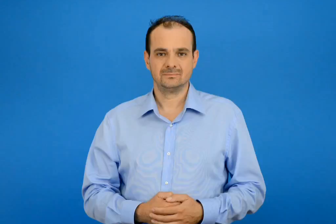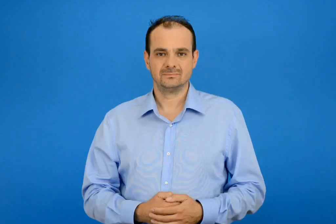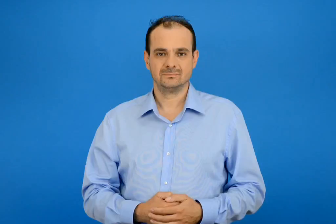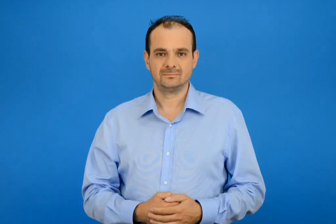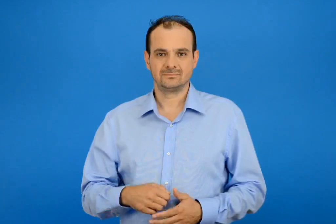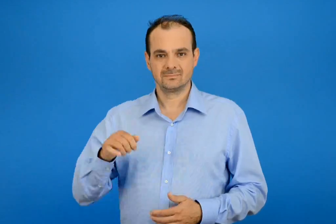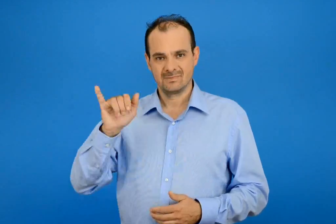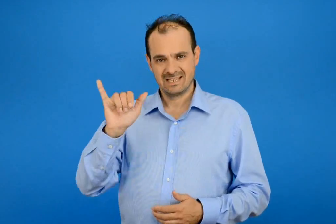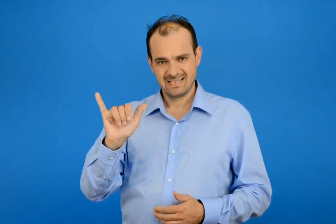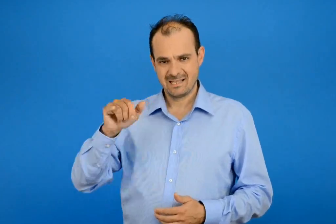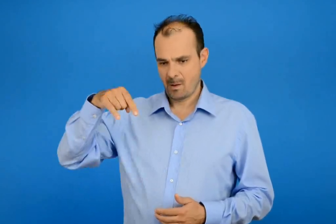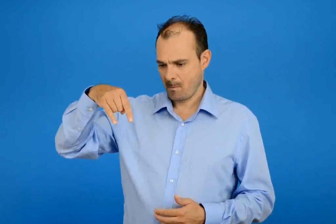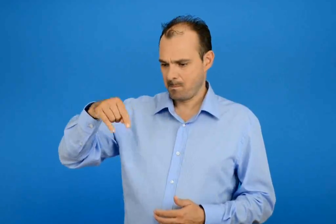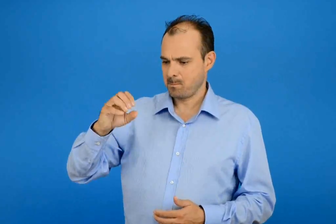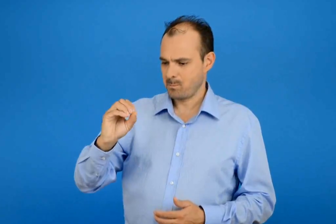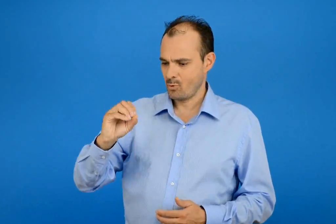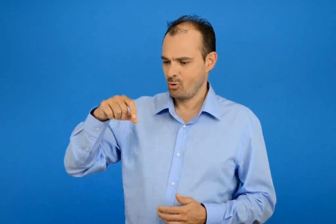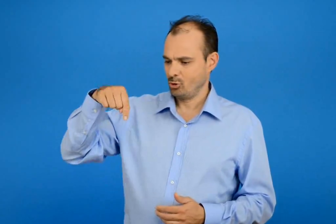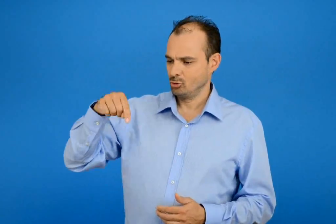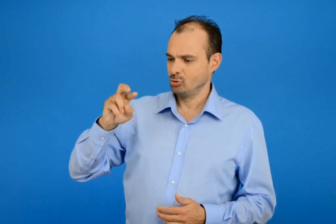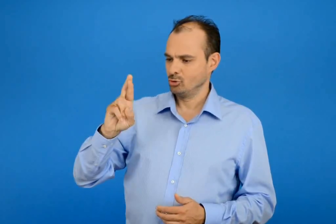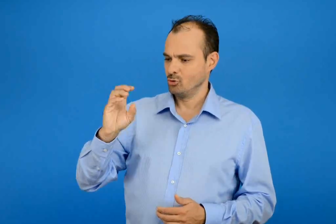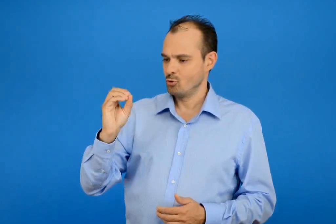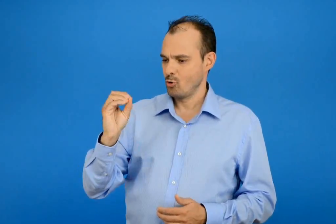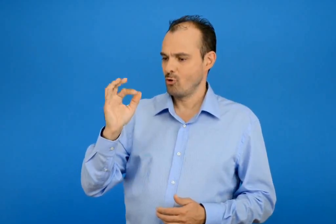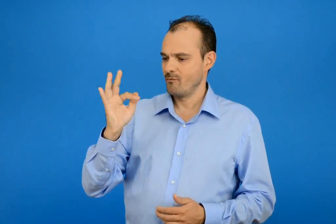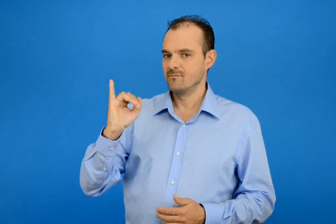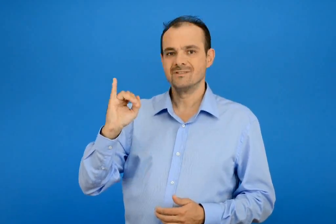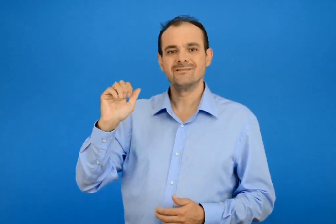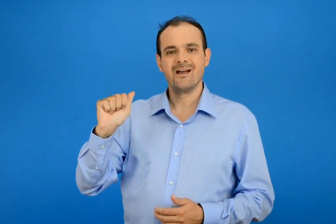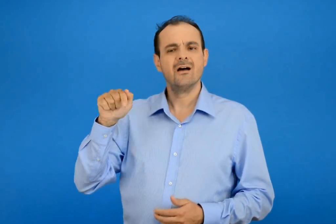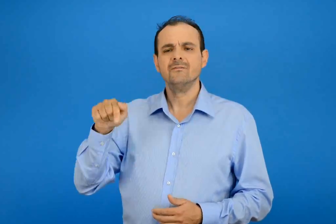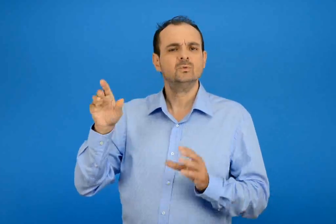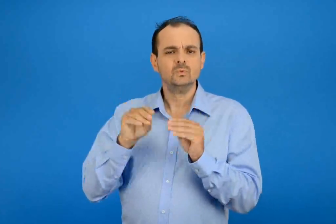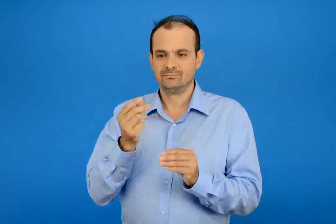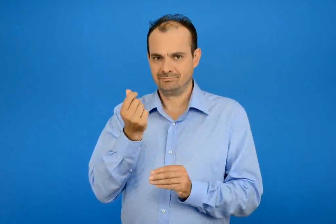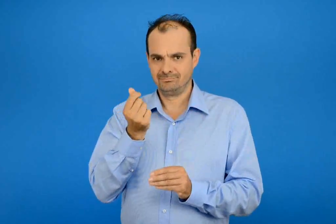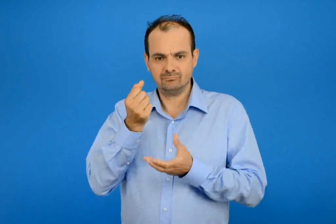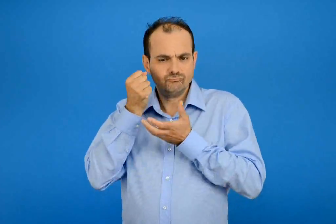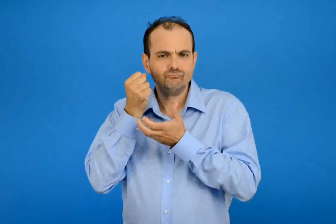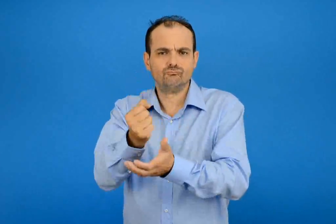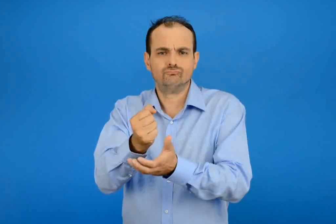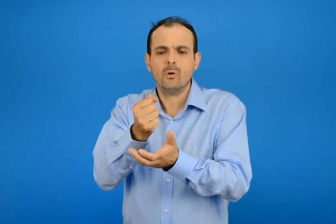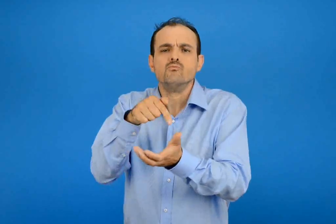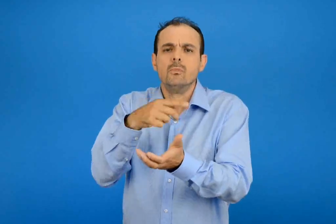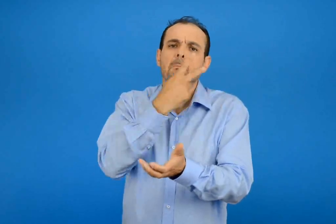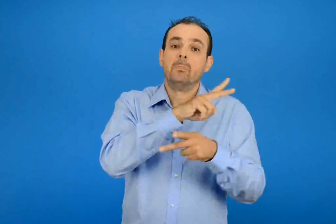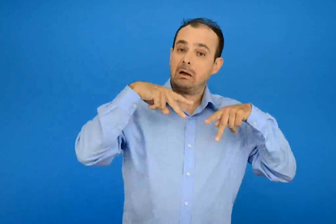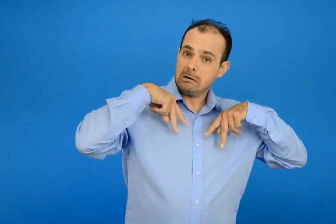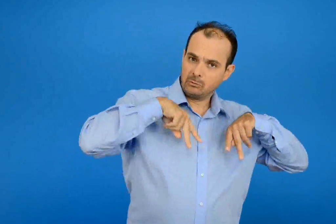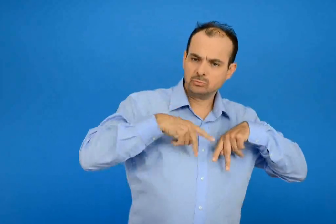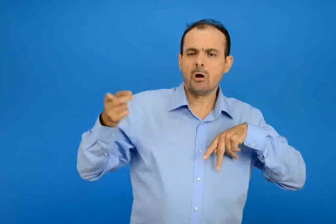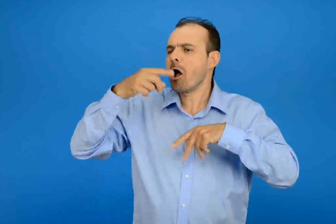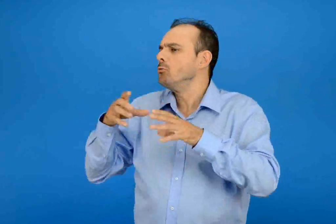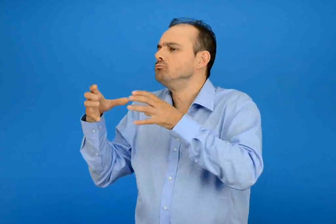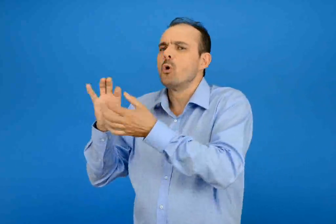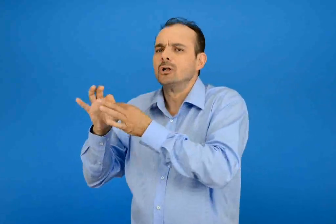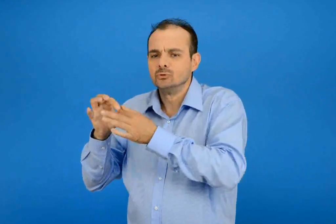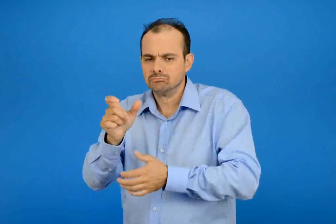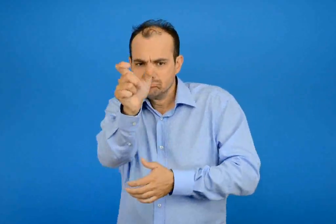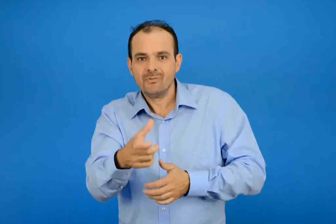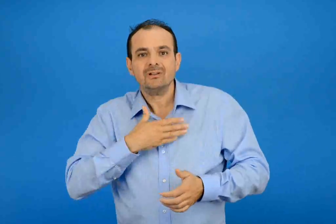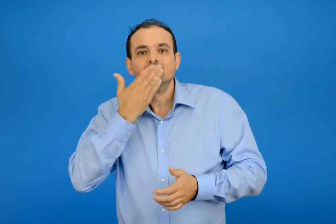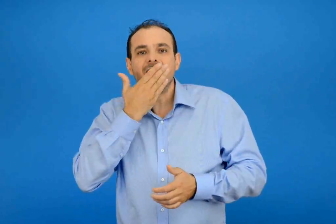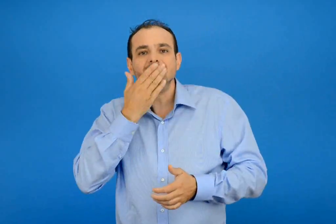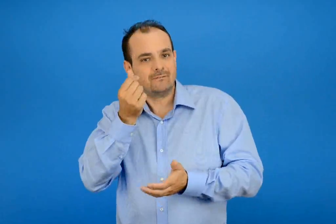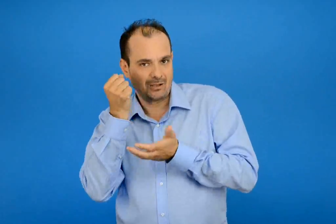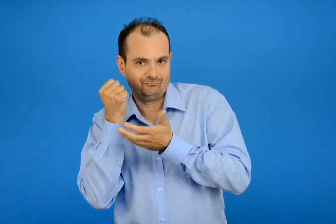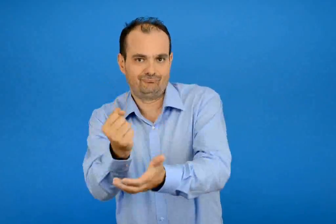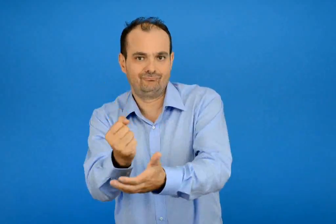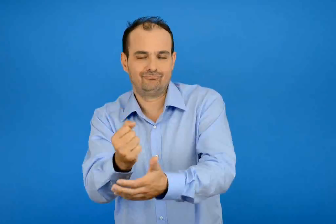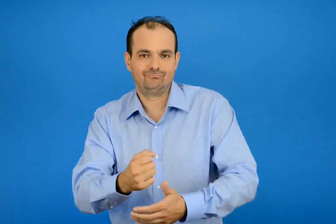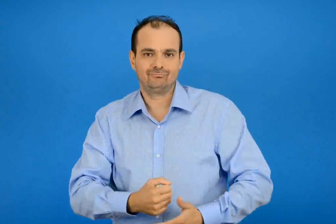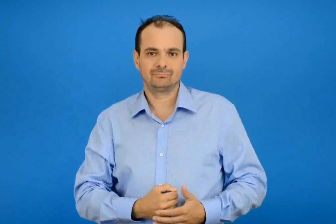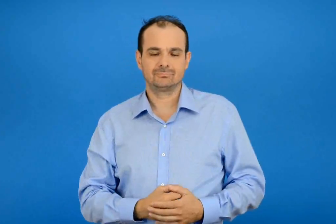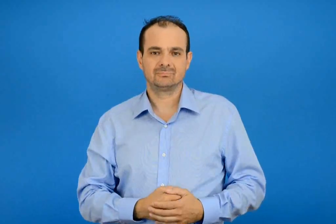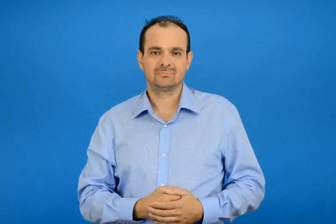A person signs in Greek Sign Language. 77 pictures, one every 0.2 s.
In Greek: υποτροφία είναι χρήματα που δίνει το Κράτος ή ένας οργανισμός για να σπουδάσει κάποιος
